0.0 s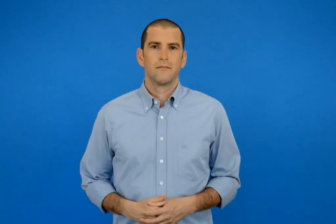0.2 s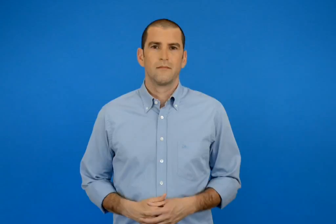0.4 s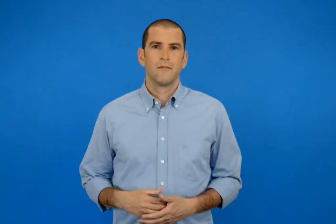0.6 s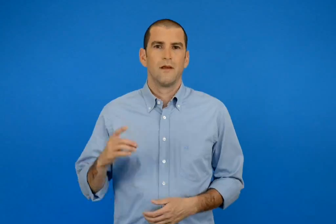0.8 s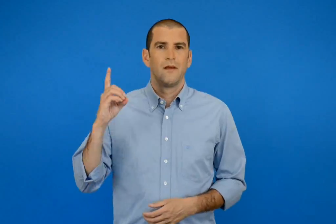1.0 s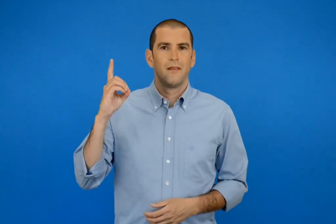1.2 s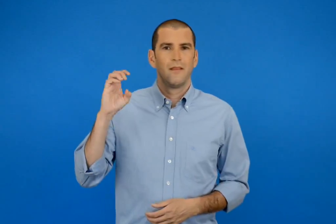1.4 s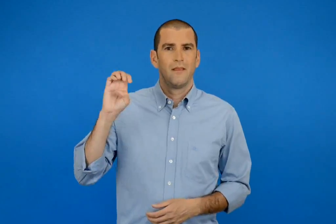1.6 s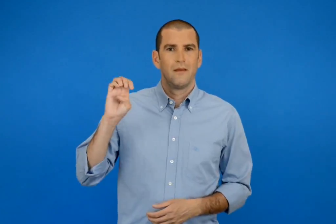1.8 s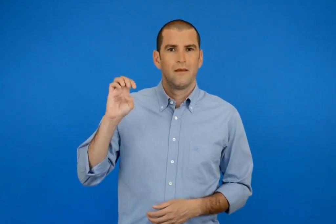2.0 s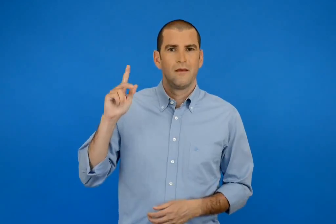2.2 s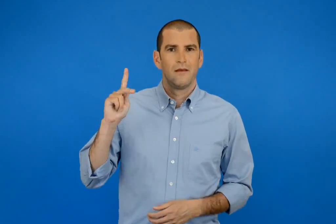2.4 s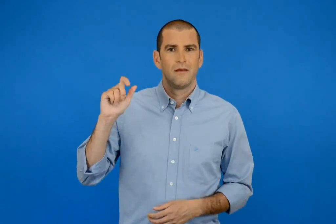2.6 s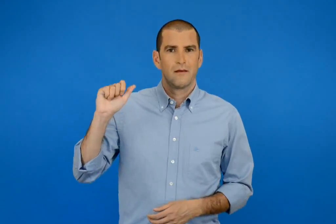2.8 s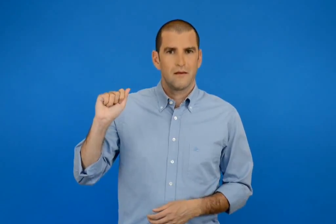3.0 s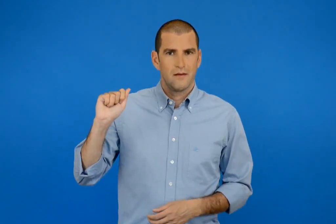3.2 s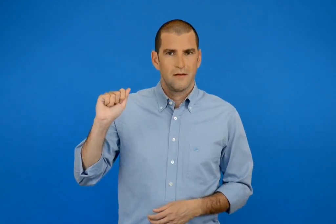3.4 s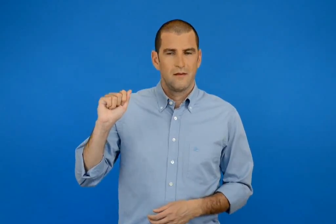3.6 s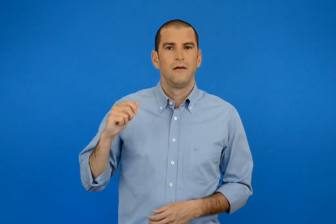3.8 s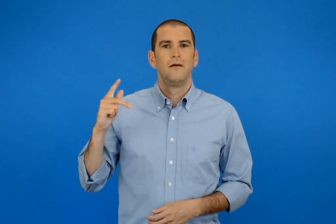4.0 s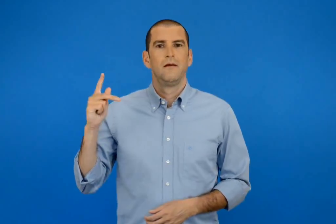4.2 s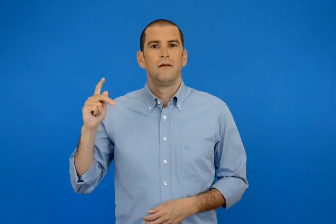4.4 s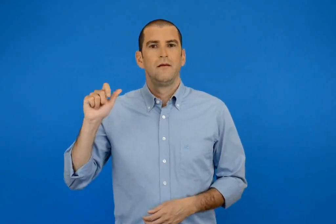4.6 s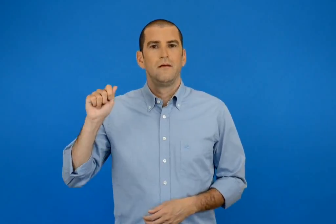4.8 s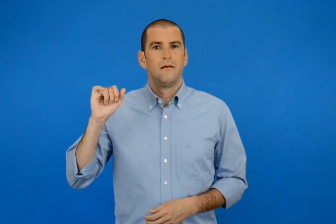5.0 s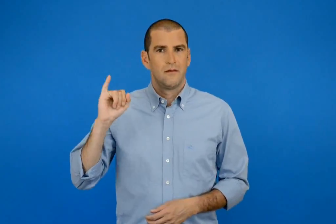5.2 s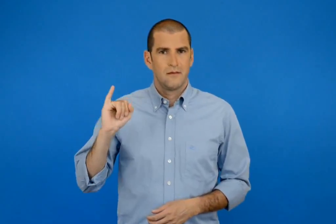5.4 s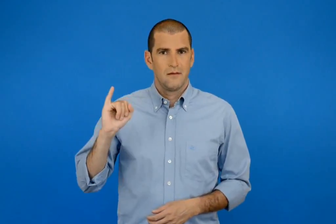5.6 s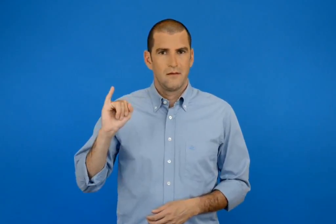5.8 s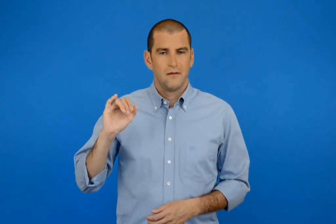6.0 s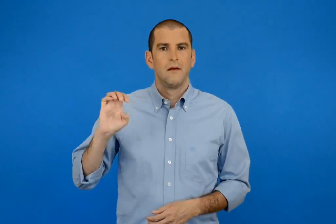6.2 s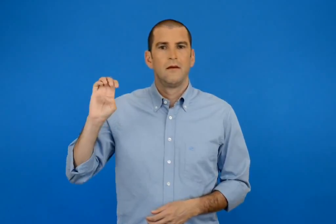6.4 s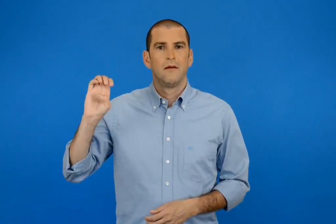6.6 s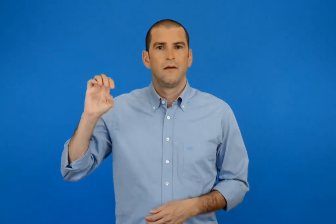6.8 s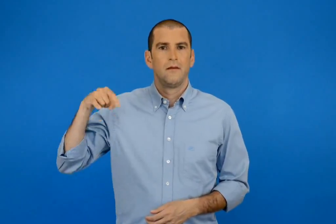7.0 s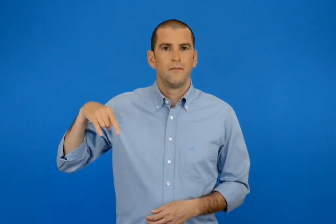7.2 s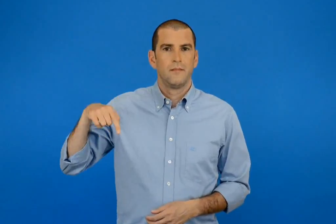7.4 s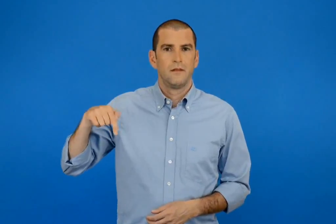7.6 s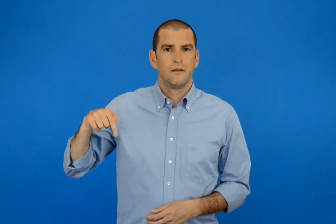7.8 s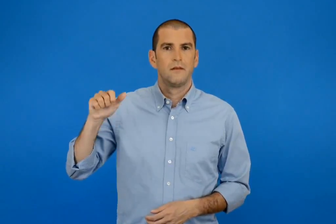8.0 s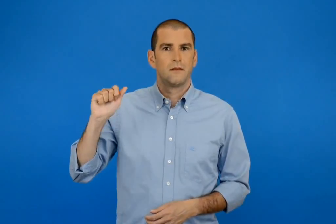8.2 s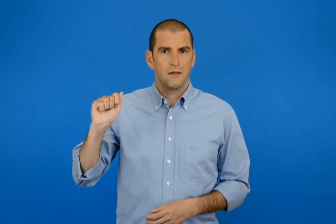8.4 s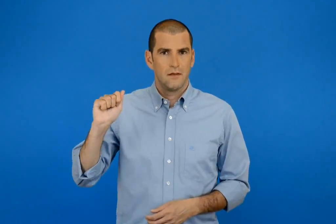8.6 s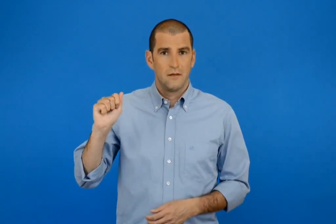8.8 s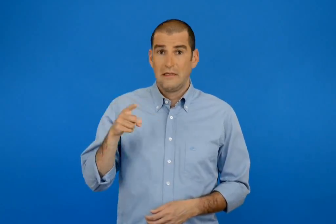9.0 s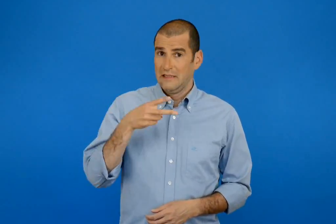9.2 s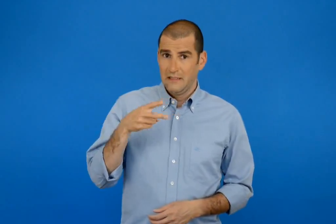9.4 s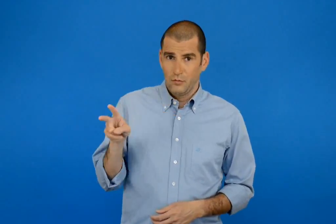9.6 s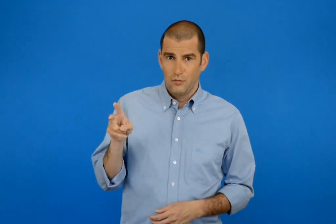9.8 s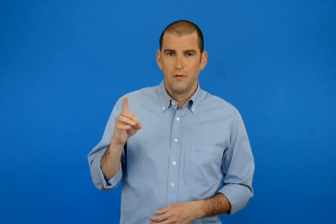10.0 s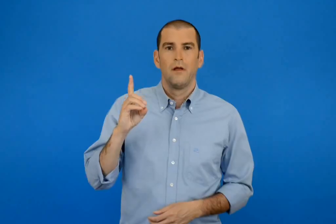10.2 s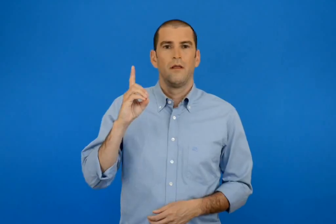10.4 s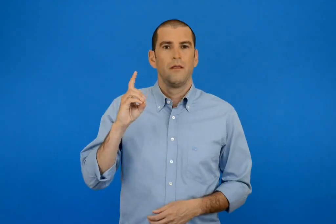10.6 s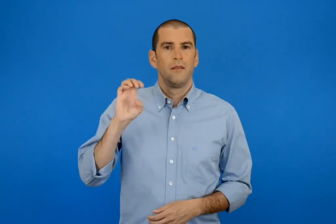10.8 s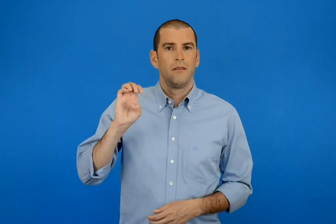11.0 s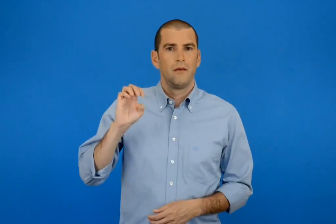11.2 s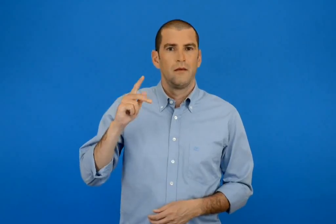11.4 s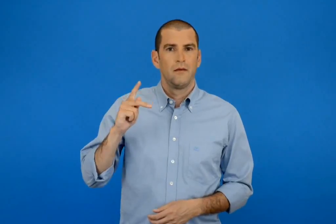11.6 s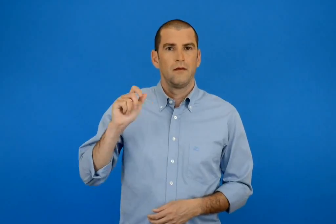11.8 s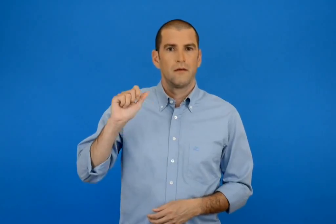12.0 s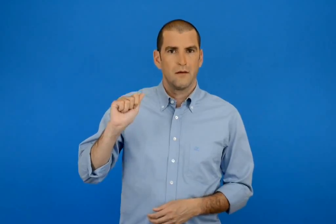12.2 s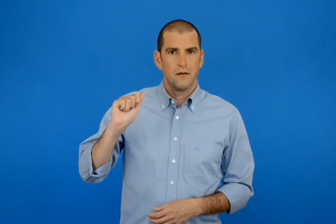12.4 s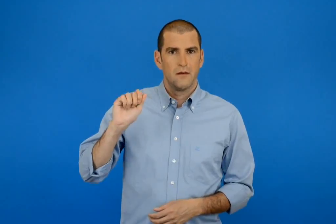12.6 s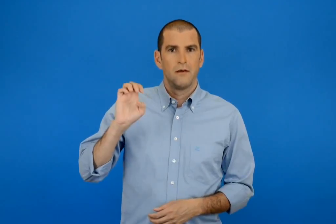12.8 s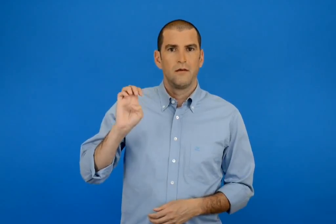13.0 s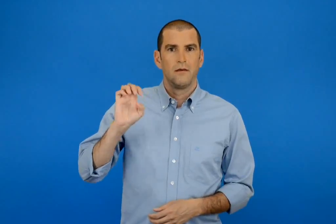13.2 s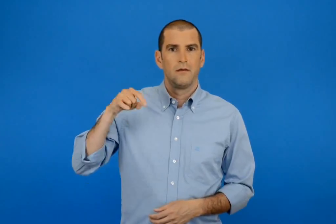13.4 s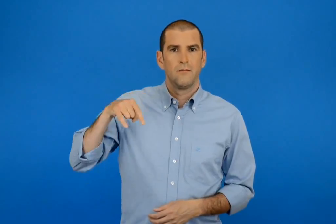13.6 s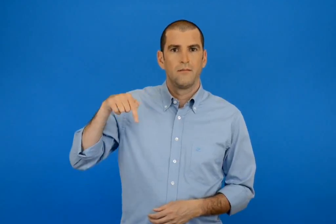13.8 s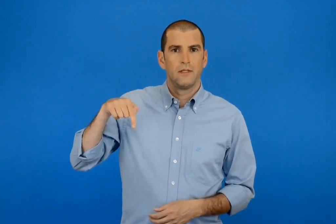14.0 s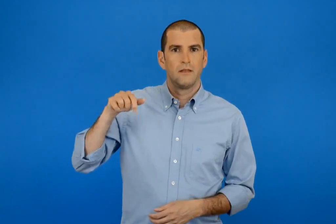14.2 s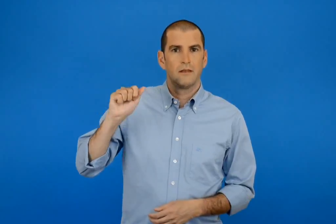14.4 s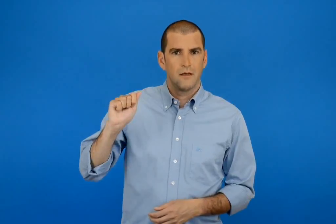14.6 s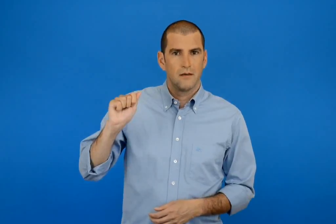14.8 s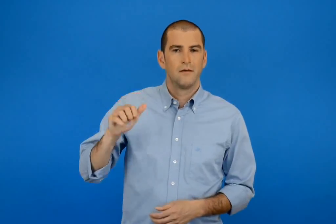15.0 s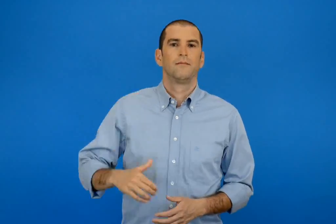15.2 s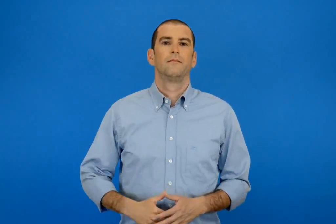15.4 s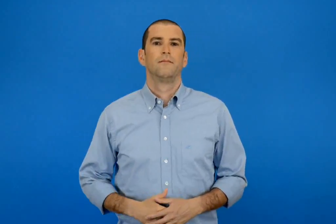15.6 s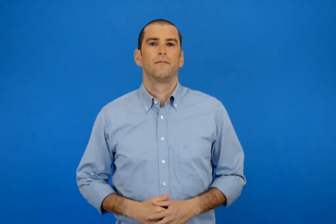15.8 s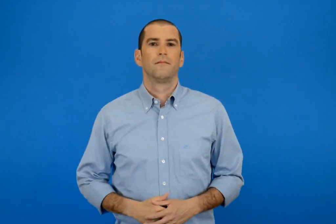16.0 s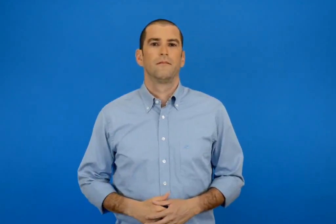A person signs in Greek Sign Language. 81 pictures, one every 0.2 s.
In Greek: δέκα και επτά = δεκαεπτά
